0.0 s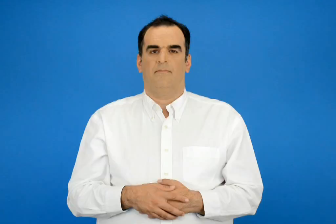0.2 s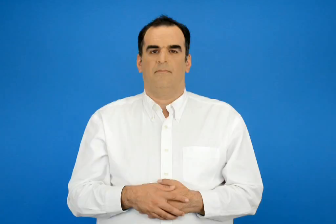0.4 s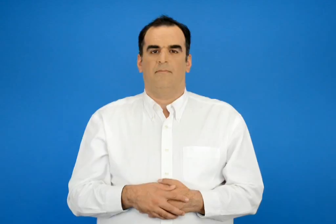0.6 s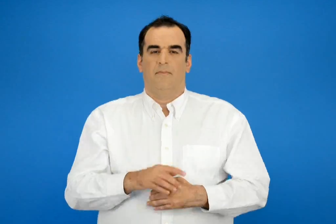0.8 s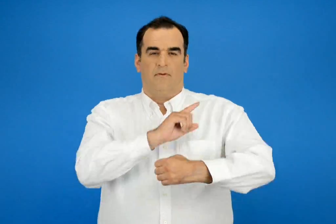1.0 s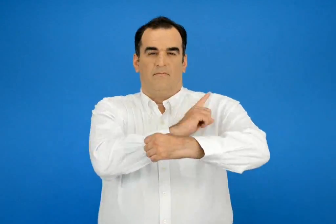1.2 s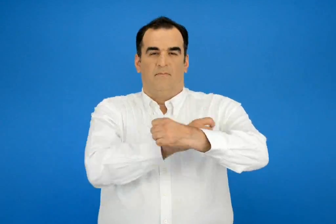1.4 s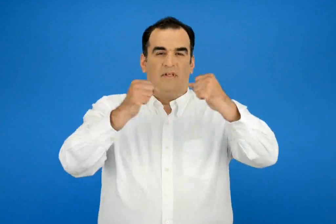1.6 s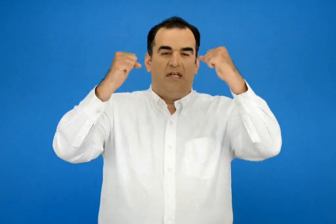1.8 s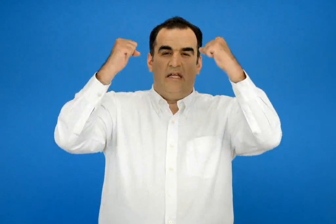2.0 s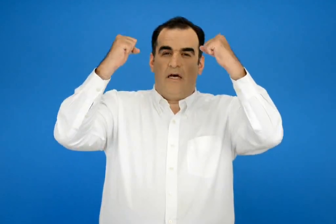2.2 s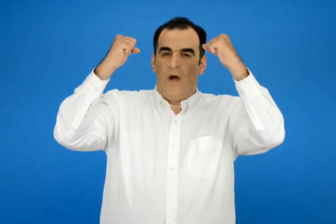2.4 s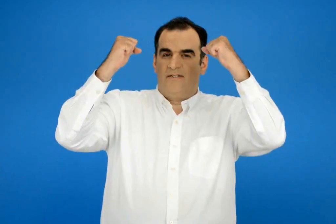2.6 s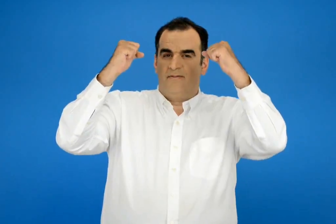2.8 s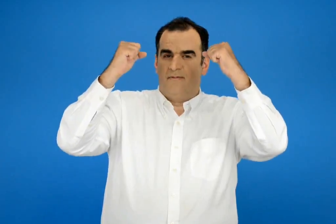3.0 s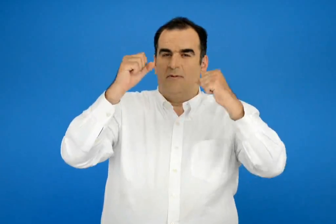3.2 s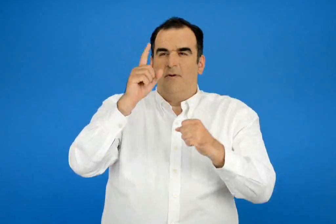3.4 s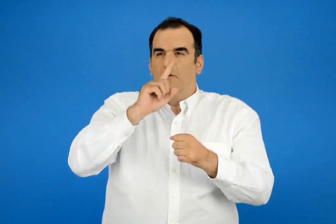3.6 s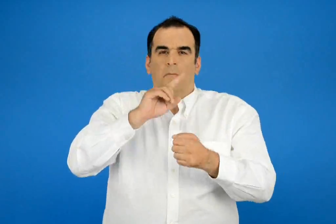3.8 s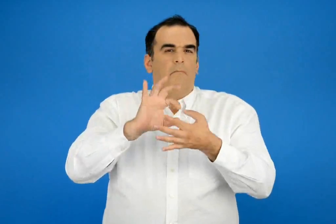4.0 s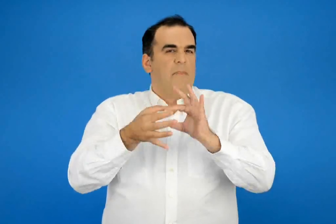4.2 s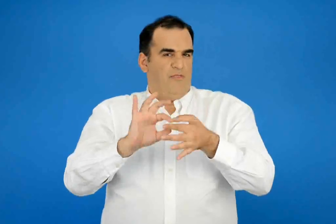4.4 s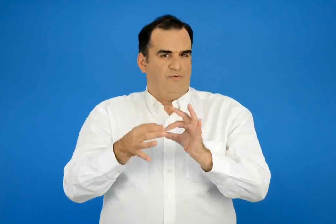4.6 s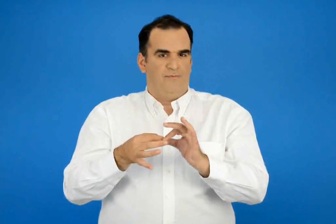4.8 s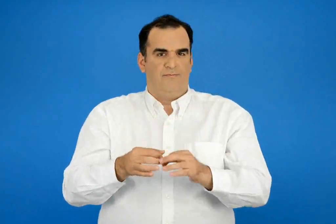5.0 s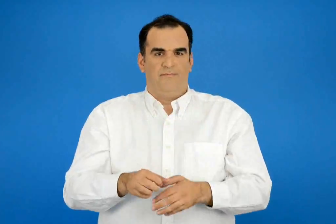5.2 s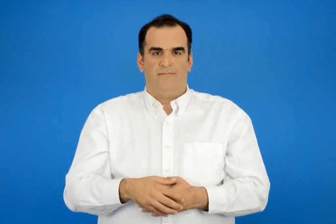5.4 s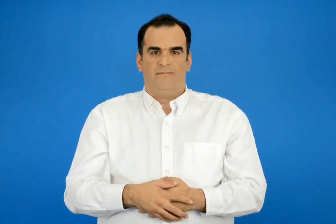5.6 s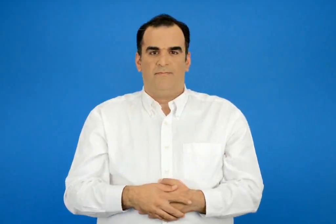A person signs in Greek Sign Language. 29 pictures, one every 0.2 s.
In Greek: μυθικός ήρωας
